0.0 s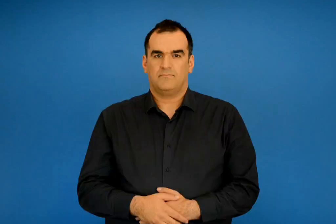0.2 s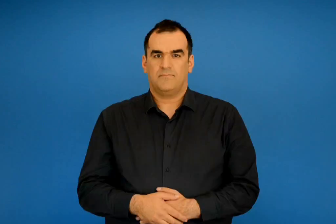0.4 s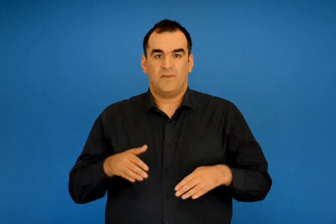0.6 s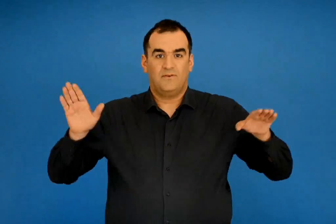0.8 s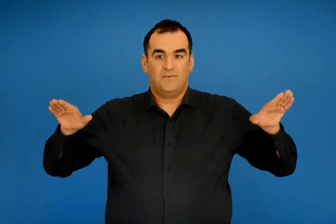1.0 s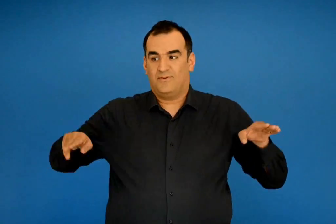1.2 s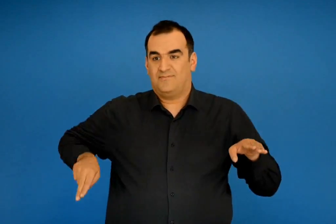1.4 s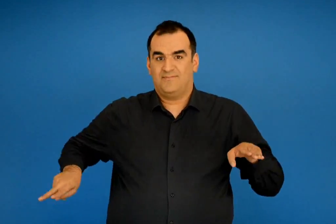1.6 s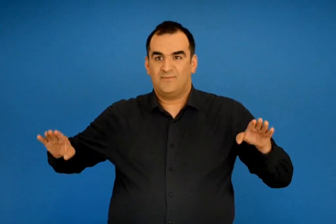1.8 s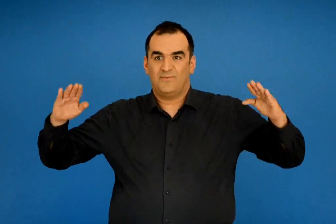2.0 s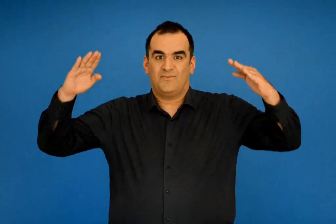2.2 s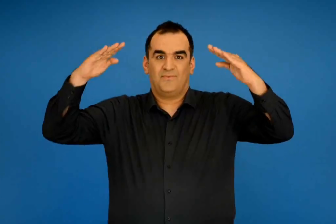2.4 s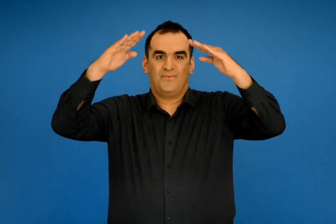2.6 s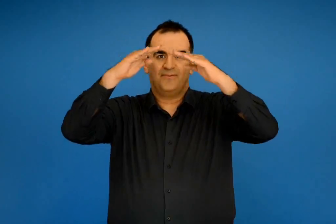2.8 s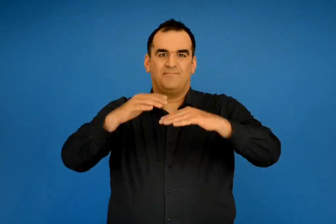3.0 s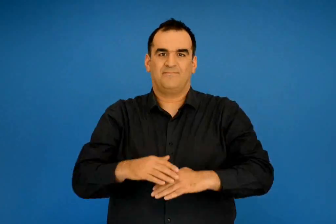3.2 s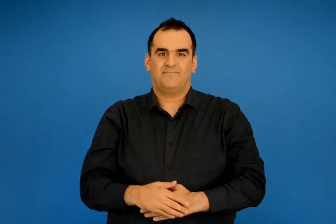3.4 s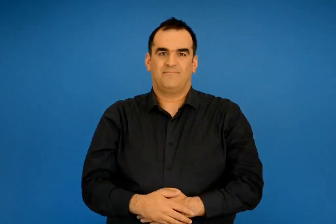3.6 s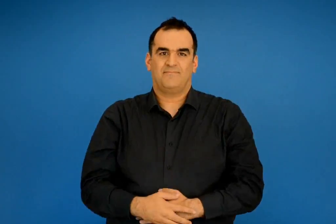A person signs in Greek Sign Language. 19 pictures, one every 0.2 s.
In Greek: χελιδόνισμα
